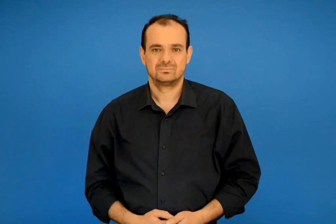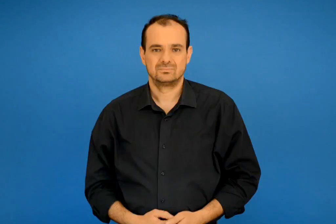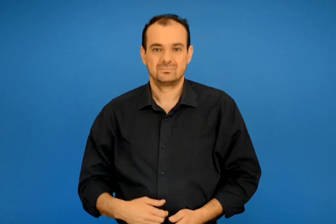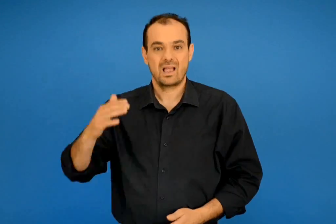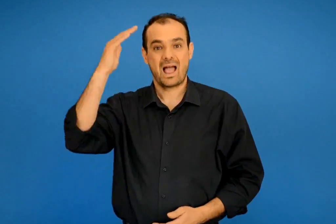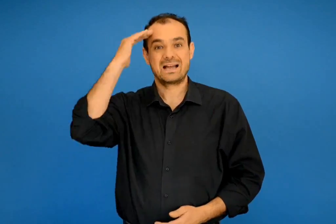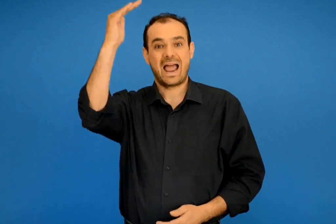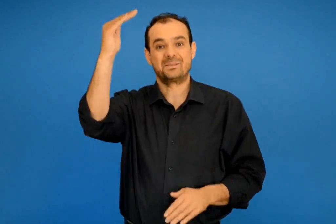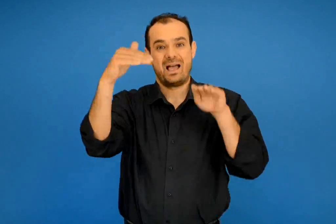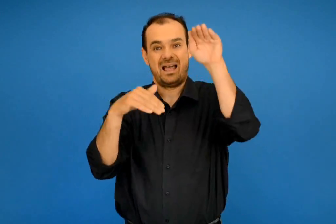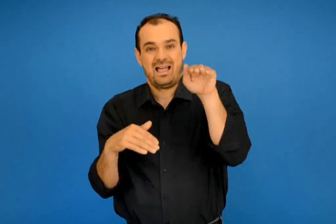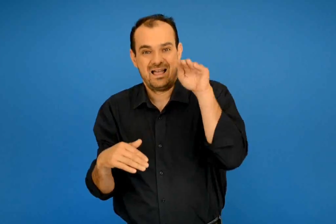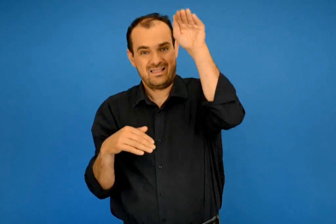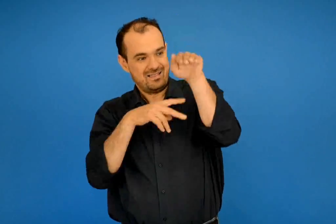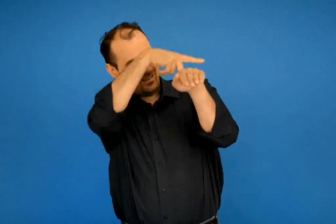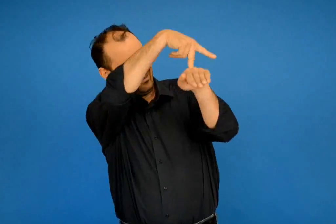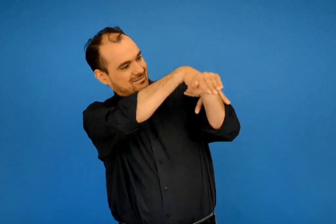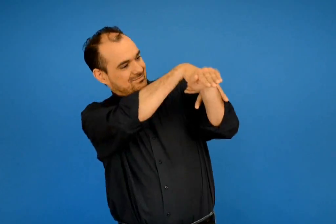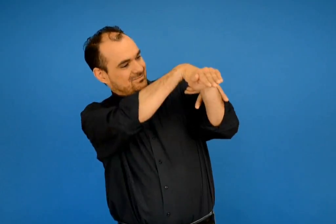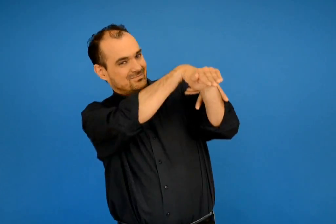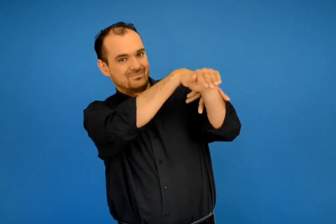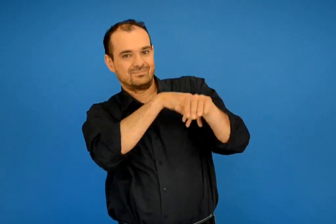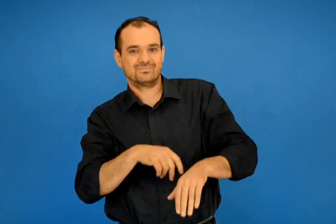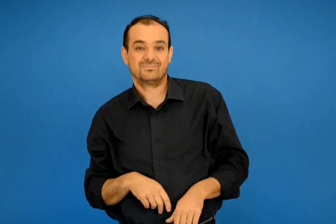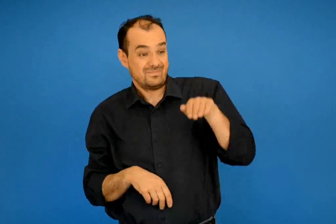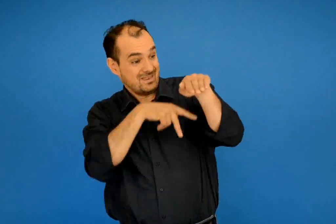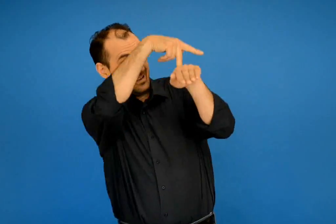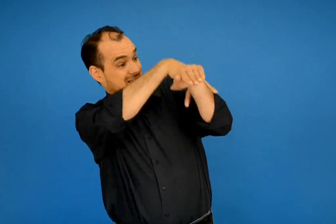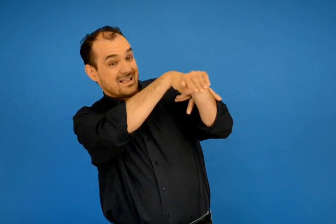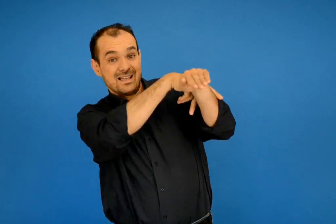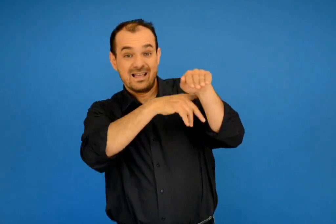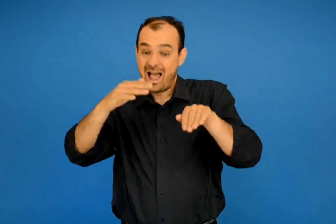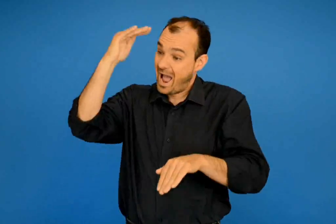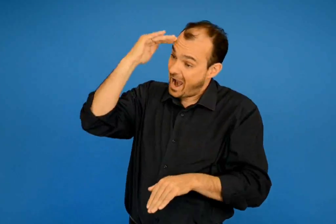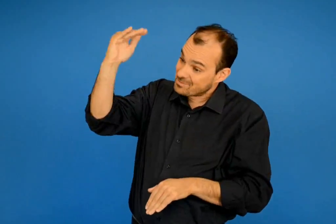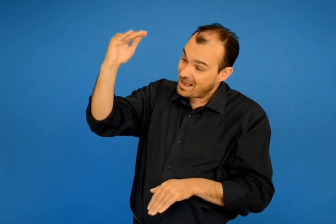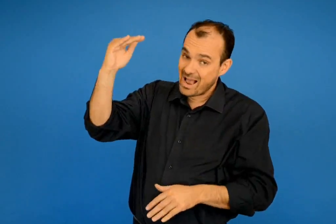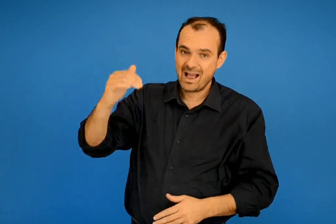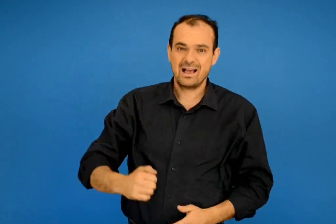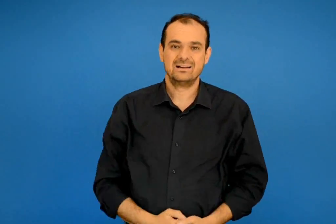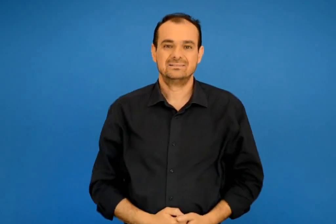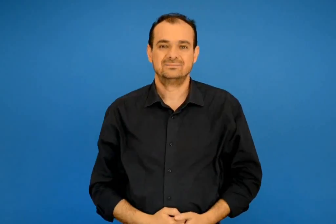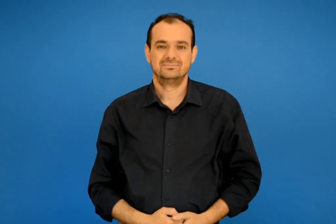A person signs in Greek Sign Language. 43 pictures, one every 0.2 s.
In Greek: καλημέρα καμηλάρη καμηλάρη καλημέρα
